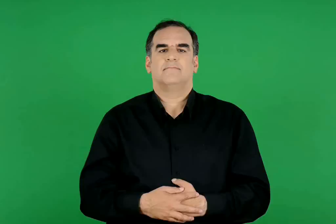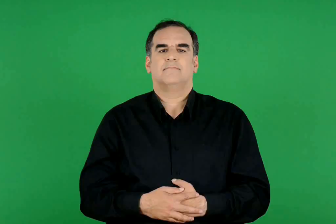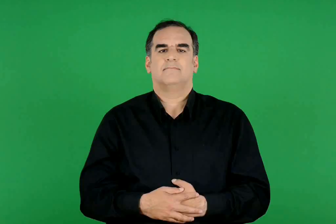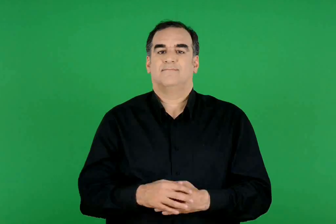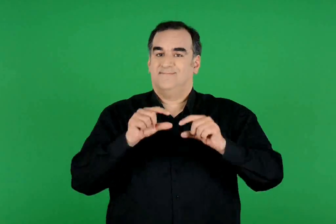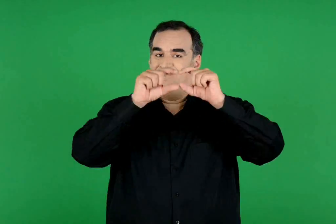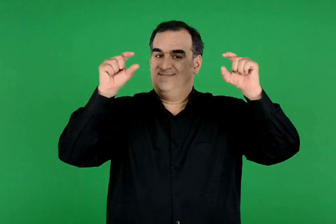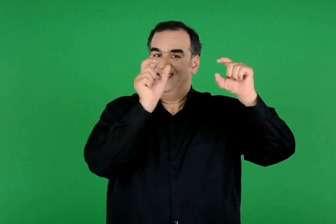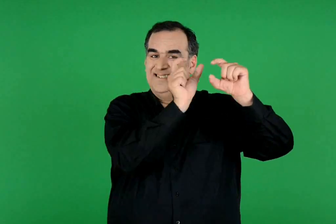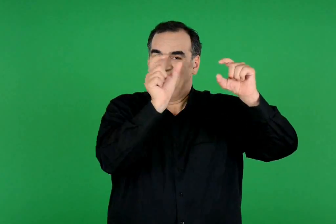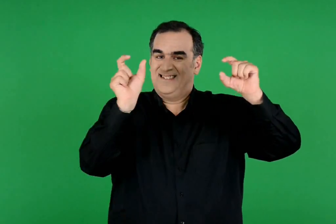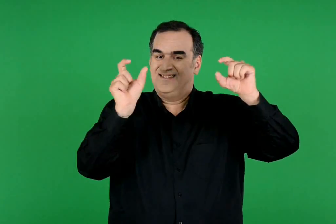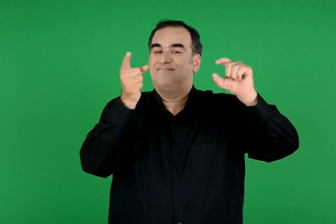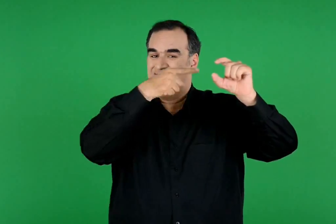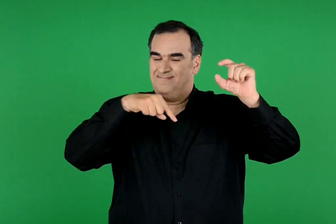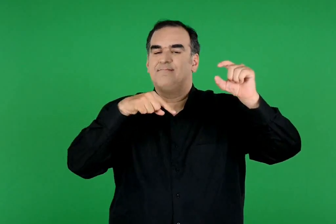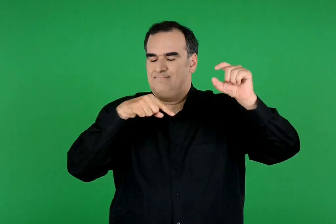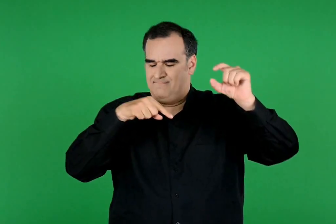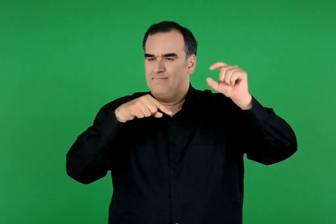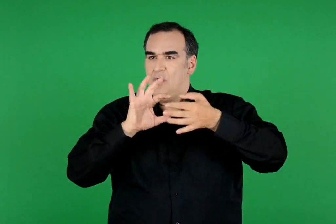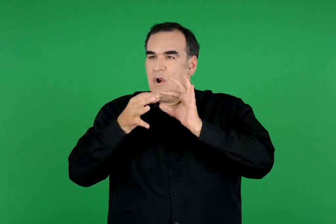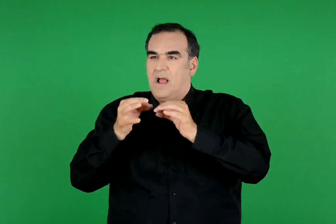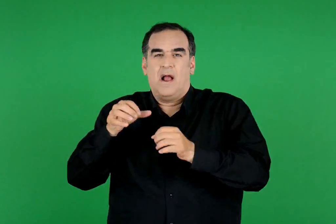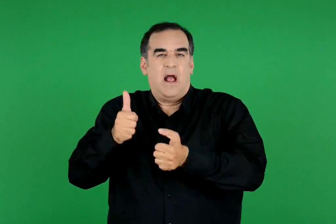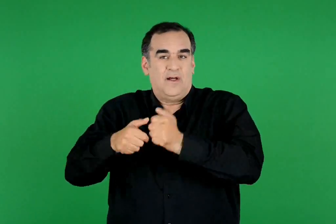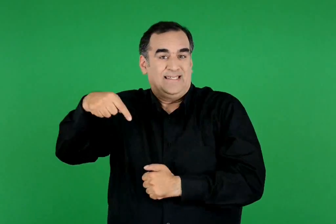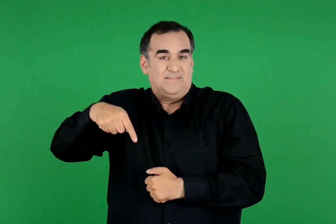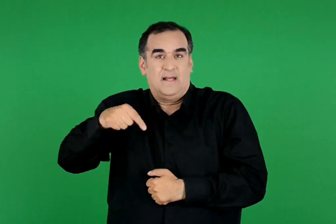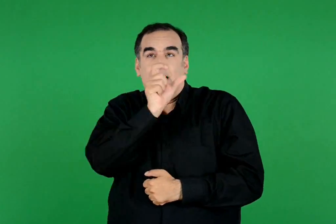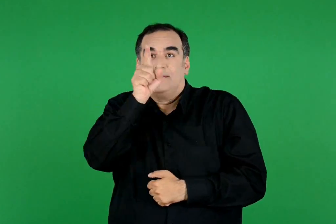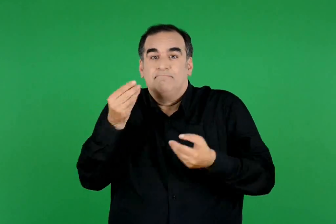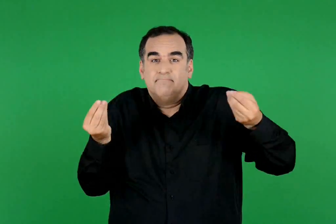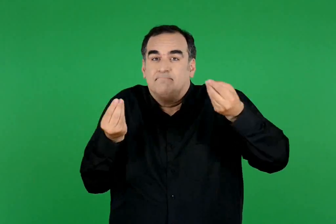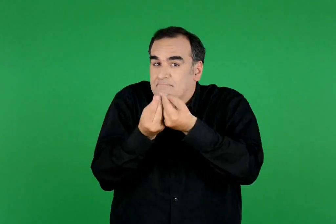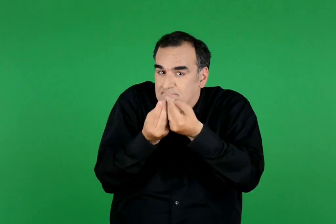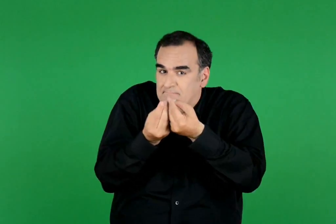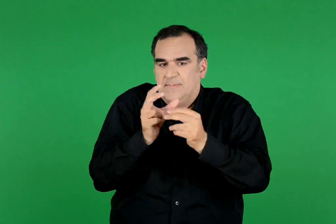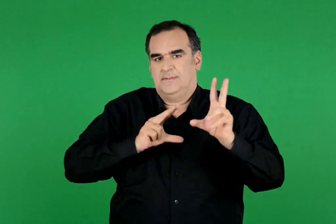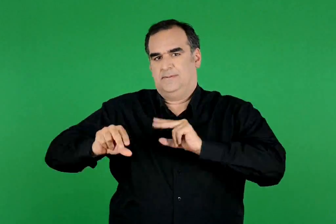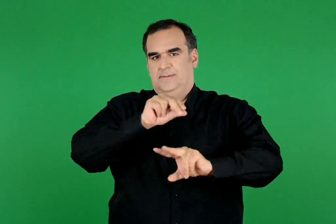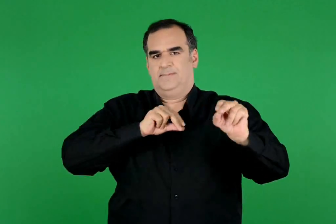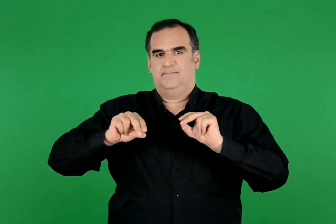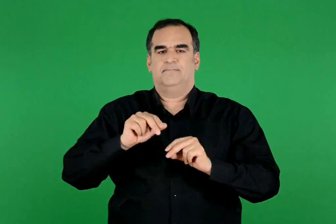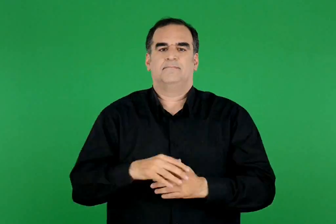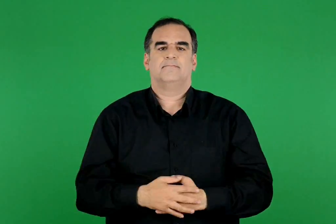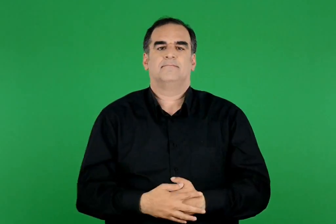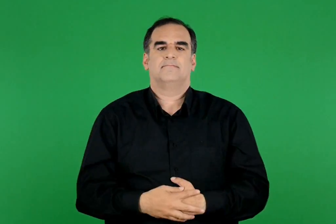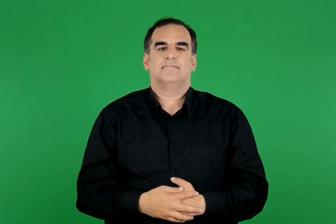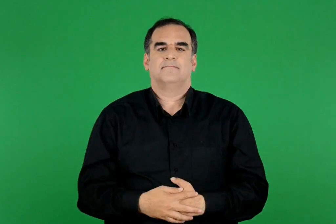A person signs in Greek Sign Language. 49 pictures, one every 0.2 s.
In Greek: συζητάμε αν οι λέξεις της καρτέλας χαρακτηρίζουν τους σύγχρονους ολυμπιακούς αγώνες.
